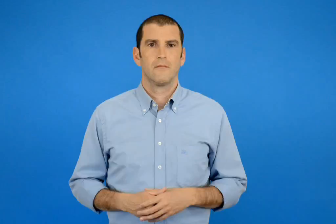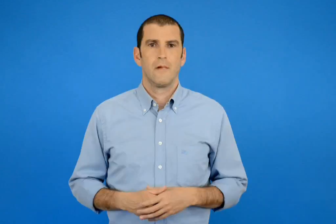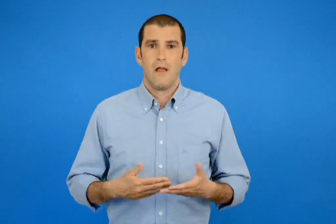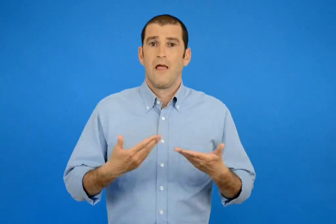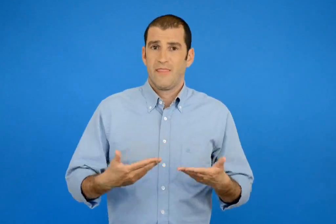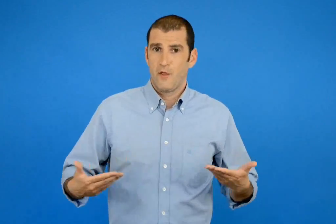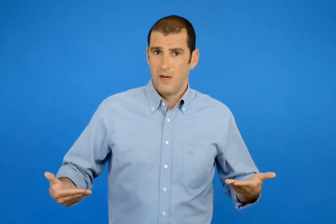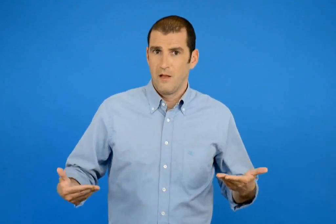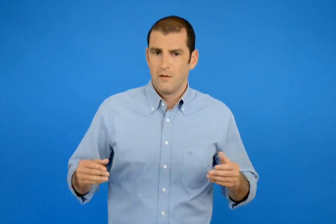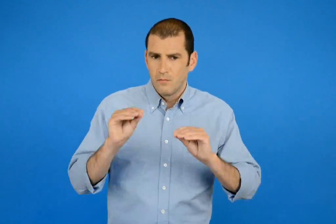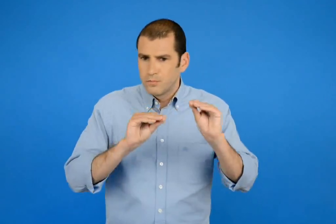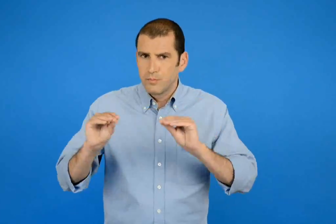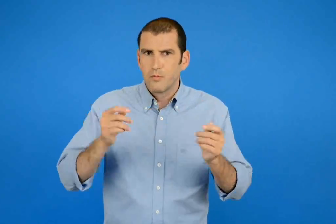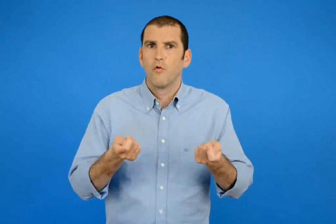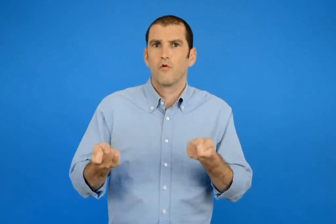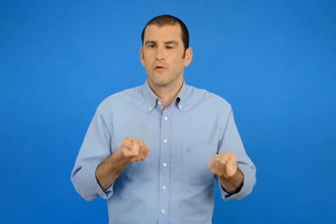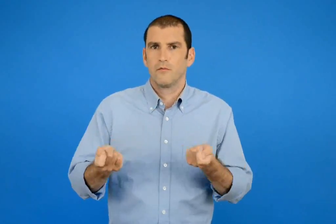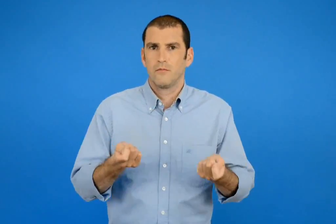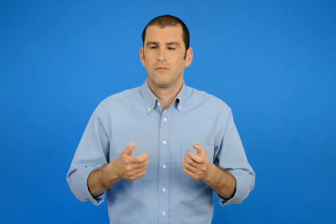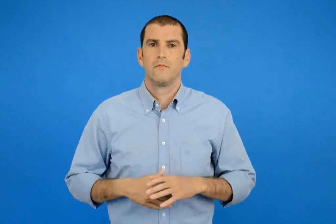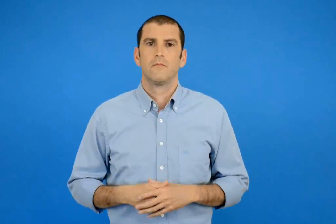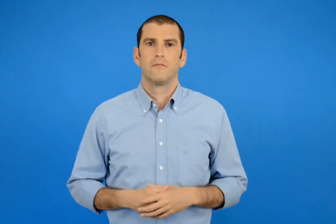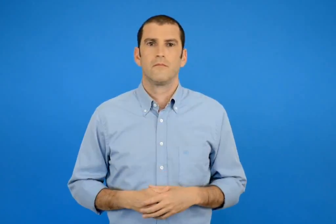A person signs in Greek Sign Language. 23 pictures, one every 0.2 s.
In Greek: οργανώνουμε τα δεδομένα μας
